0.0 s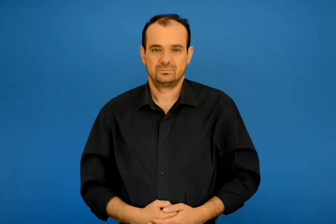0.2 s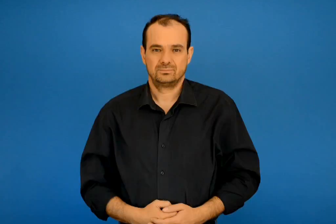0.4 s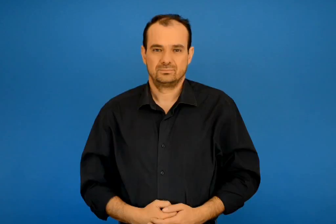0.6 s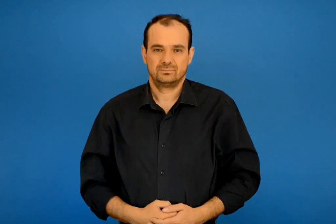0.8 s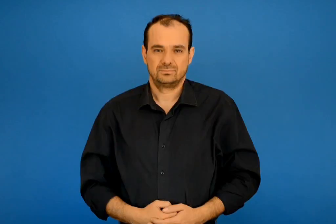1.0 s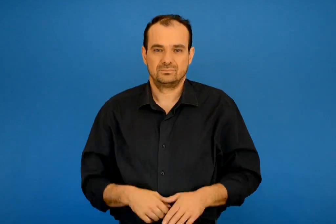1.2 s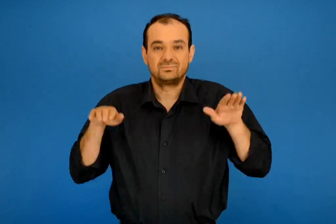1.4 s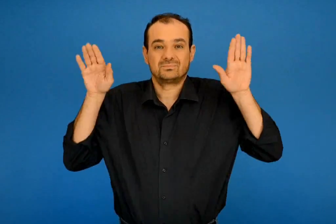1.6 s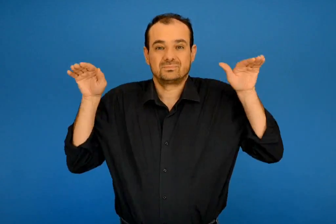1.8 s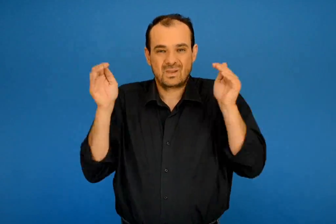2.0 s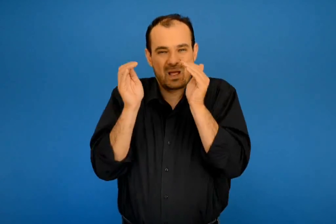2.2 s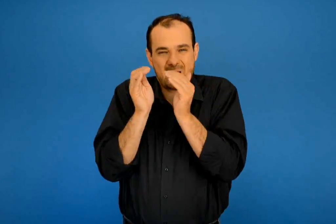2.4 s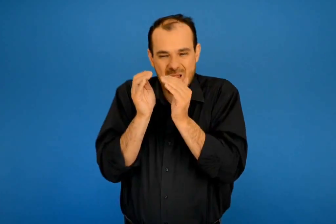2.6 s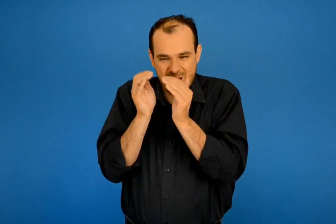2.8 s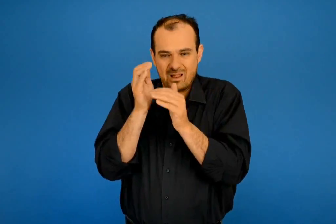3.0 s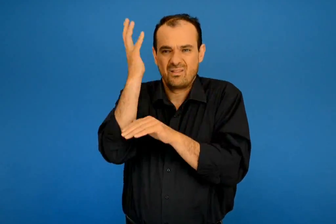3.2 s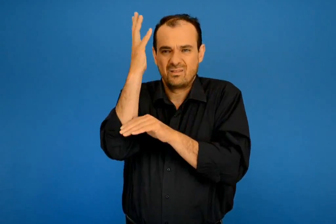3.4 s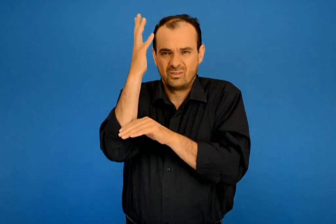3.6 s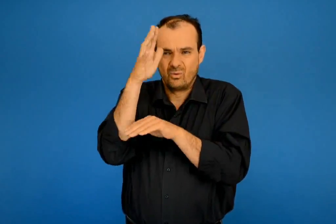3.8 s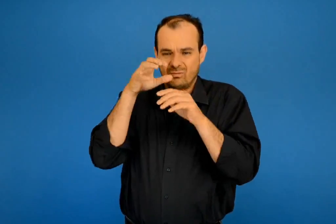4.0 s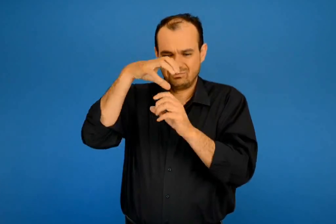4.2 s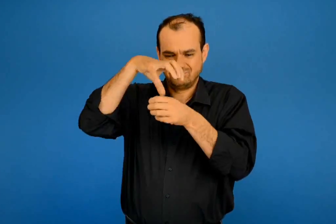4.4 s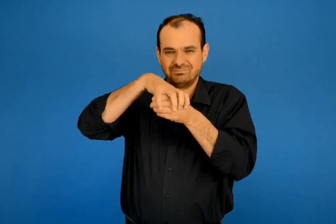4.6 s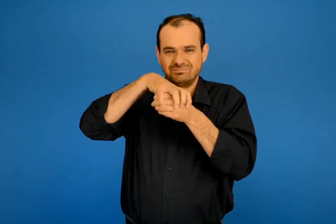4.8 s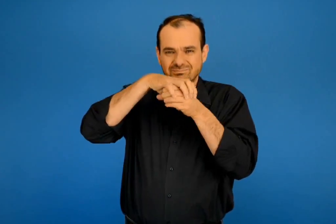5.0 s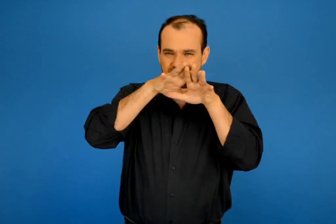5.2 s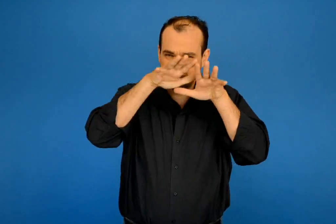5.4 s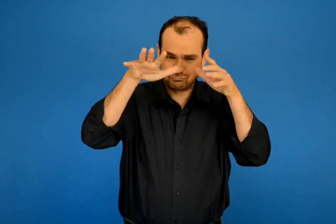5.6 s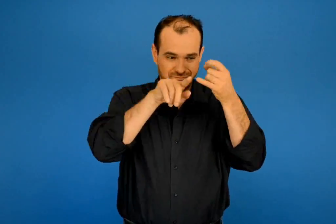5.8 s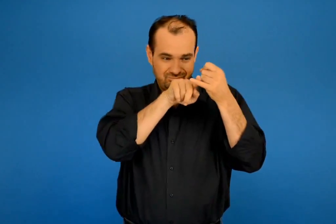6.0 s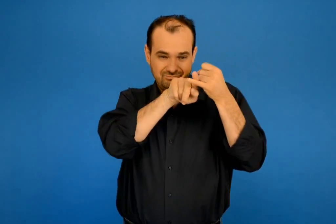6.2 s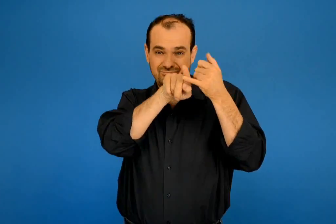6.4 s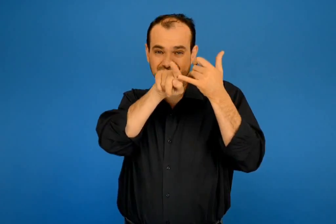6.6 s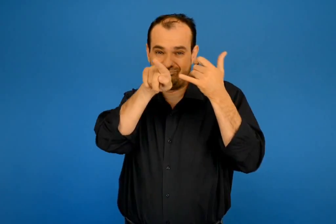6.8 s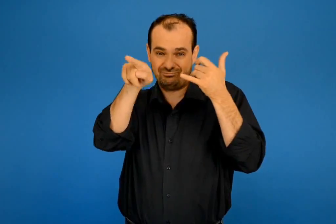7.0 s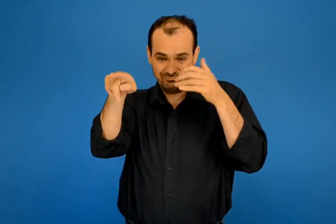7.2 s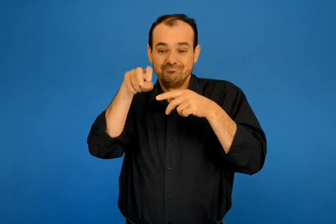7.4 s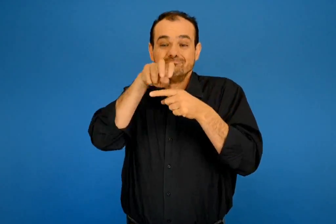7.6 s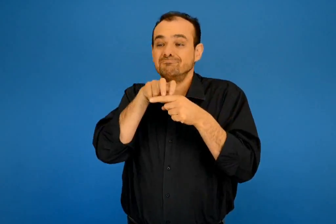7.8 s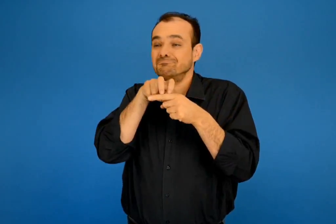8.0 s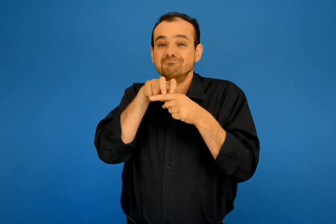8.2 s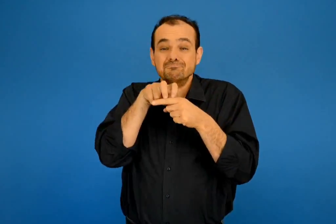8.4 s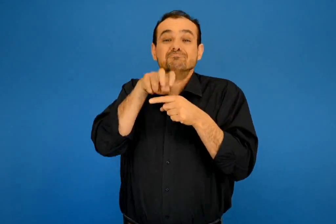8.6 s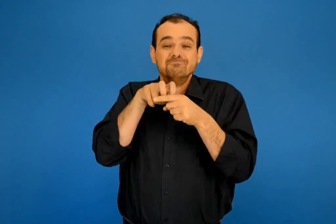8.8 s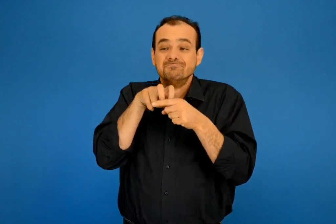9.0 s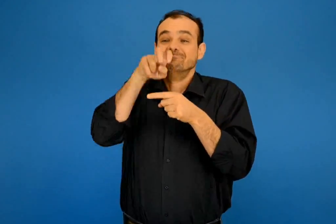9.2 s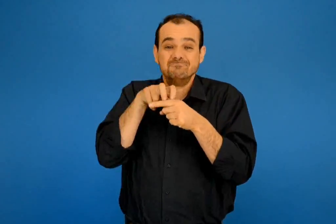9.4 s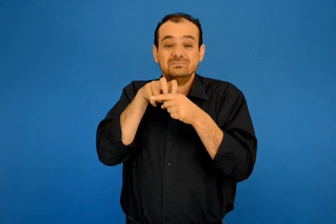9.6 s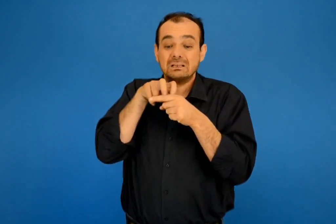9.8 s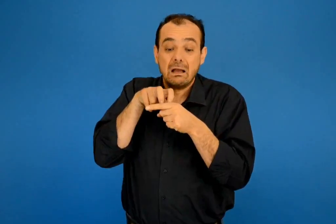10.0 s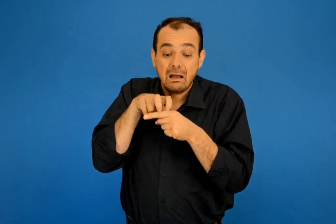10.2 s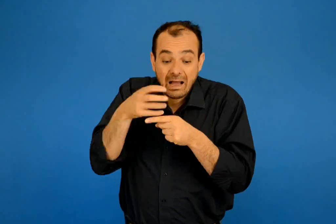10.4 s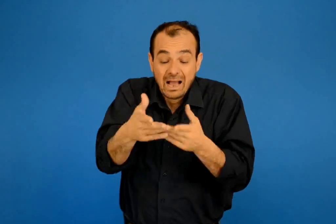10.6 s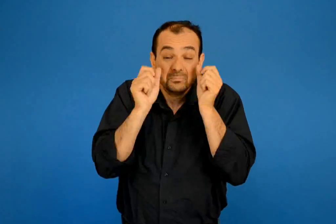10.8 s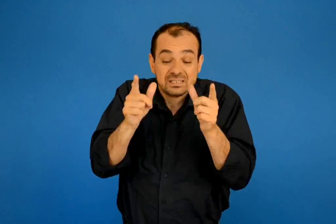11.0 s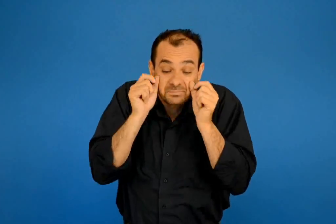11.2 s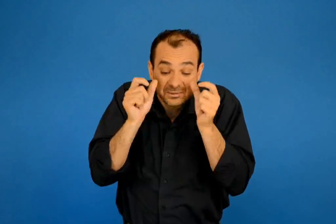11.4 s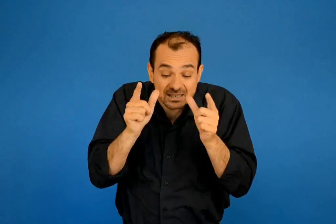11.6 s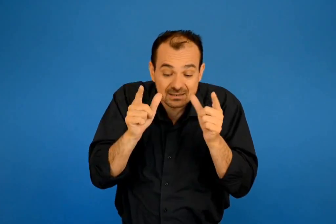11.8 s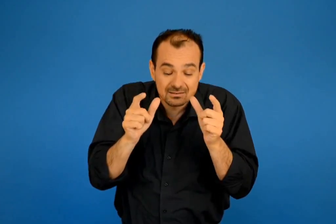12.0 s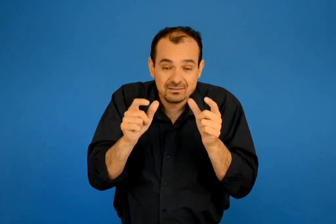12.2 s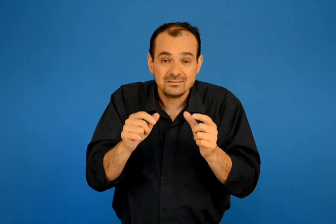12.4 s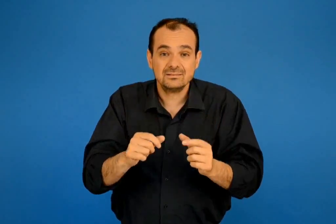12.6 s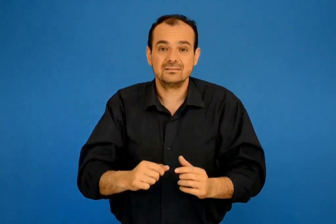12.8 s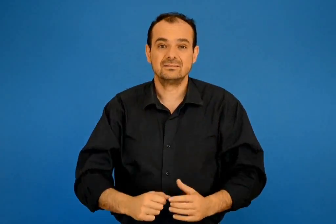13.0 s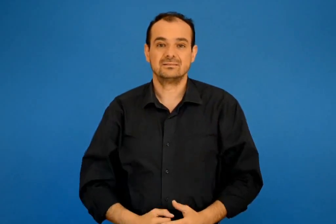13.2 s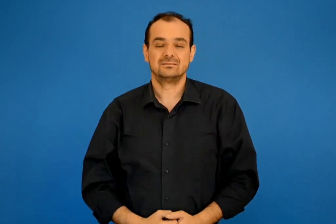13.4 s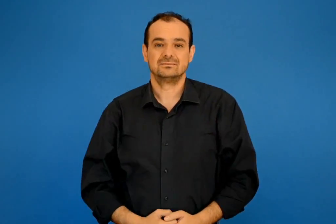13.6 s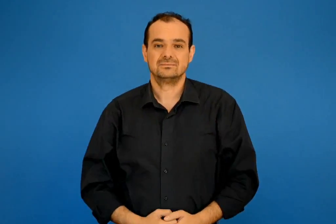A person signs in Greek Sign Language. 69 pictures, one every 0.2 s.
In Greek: ας ξυπνήσει ας ξυπνήσει είπε ο ντε - ε - ε ο μικρός μελισσοφάγος και πήδησε δυο φορές πάνω στο κλαδάκι της μεγάλης βαλανιδιάς
